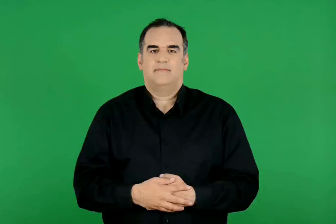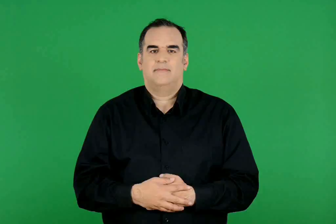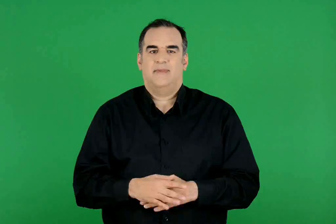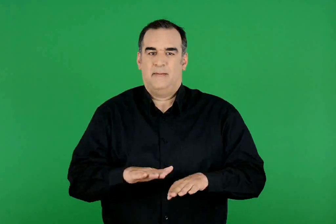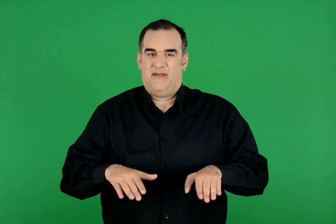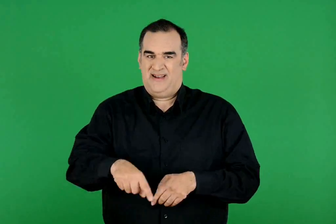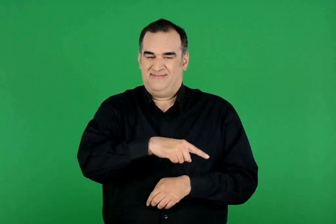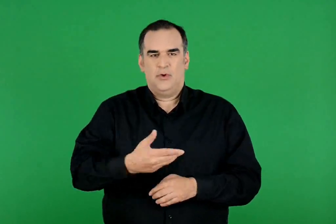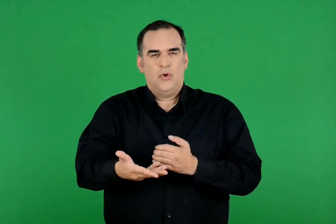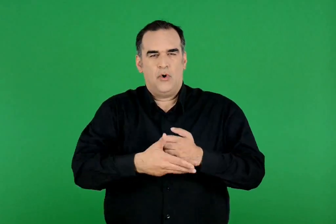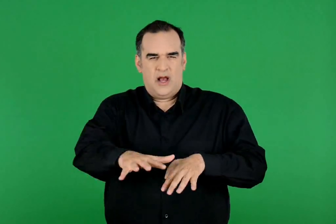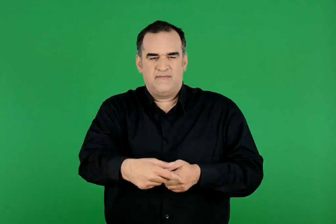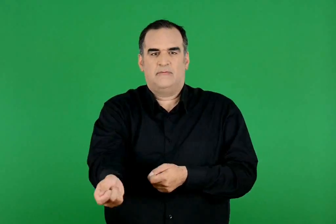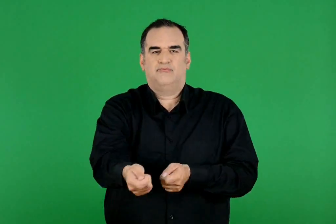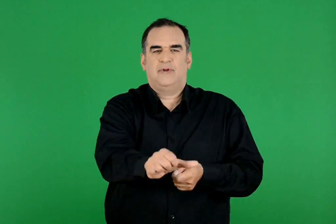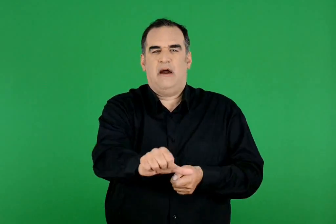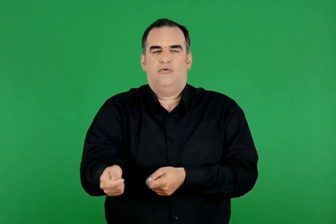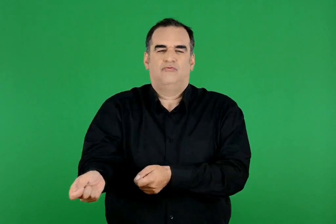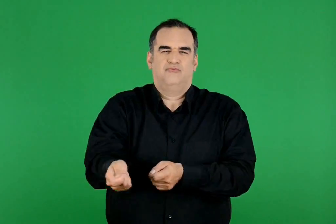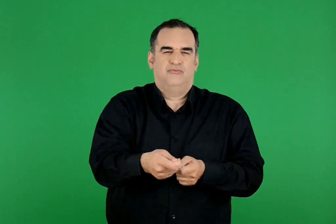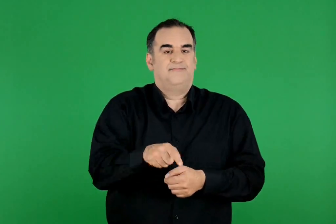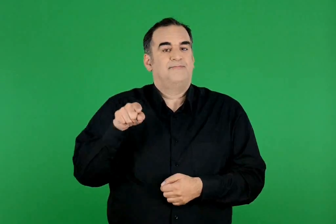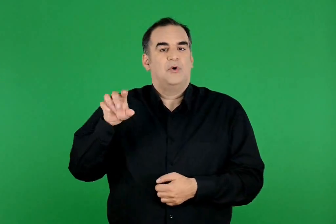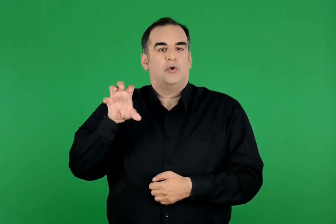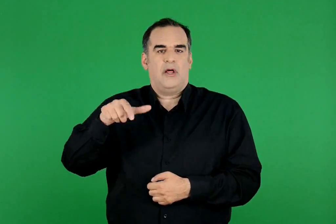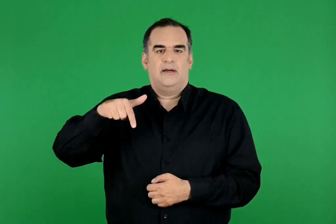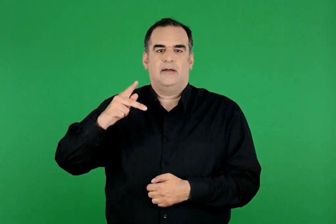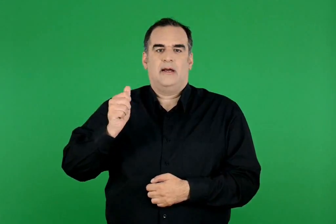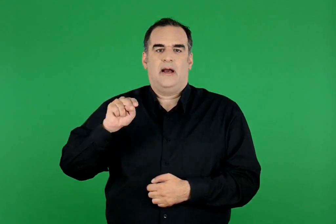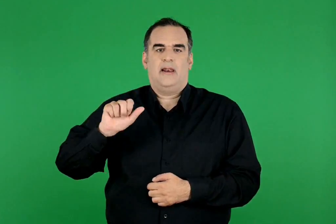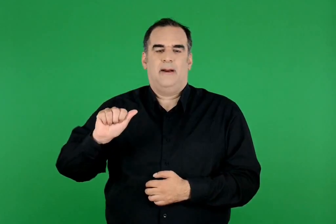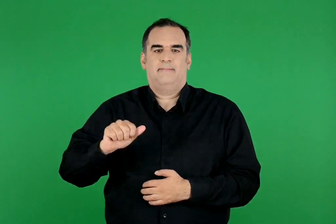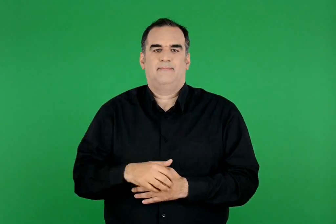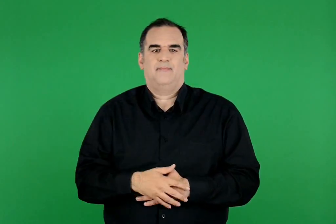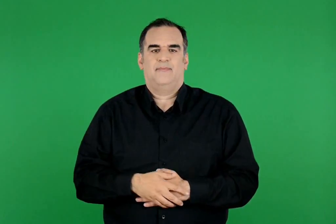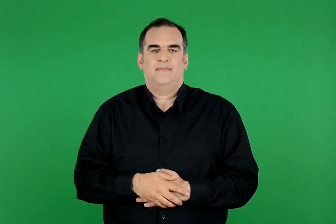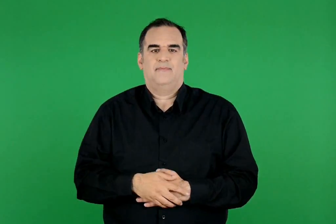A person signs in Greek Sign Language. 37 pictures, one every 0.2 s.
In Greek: παιδιά ποτίζουν χωράφια στην γκάνα
